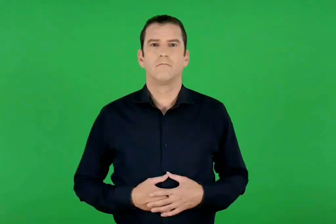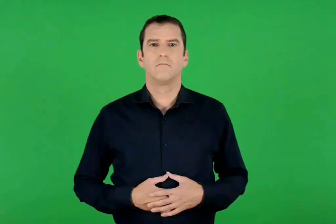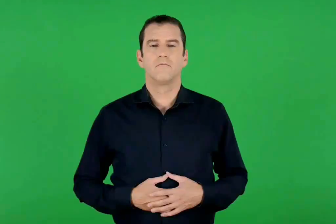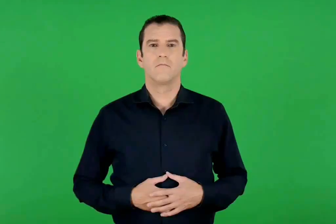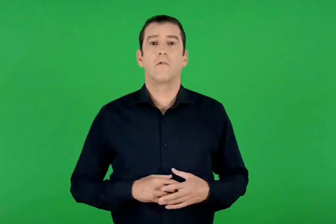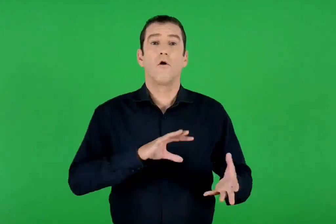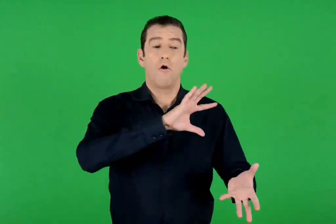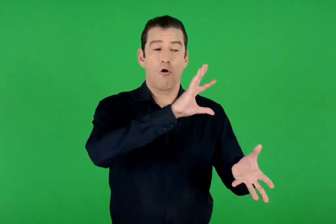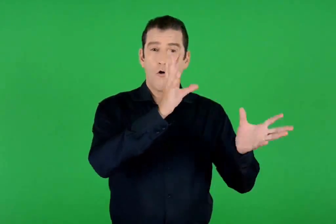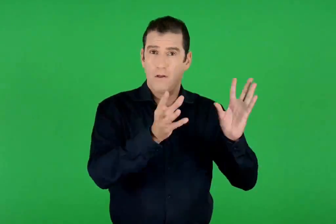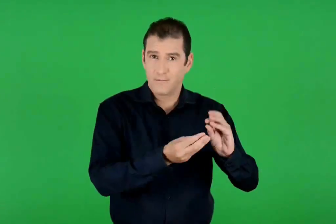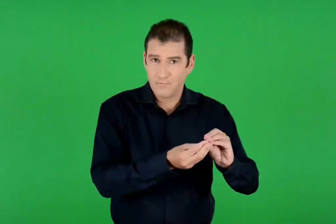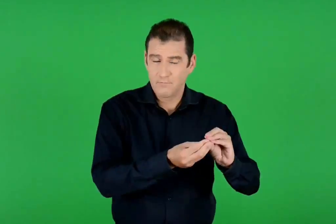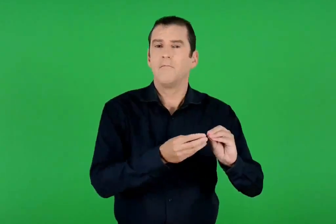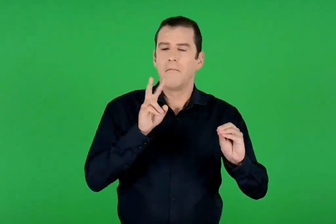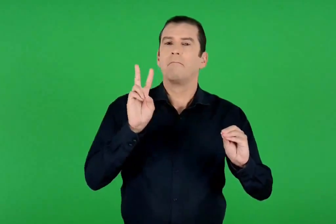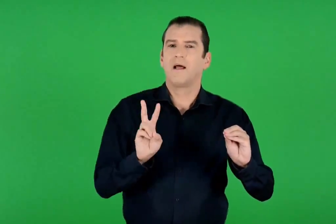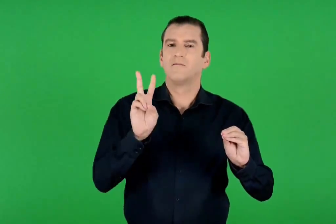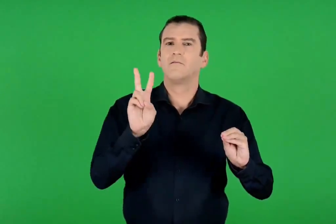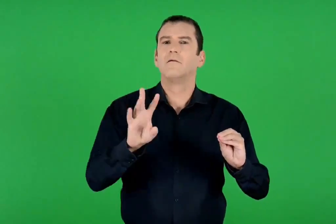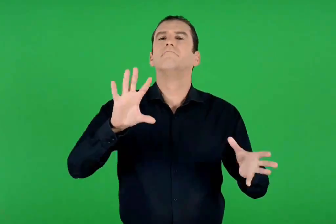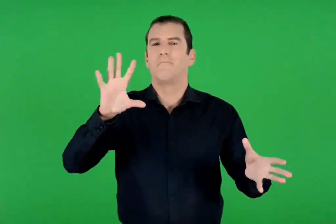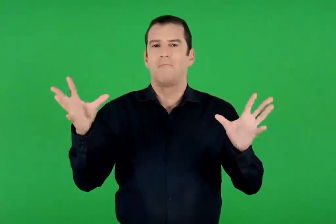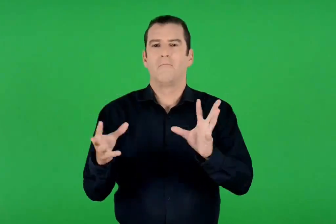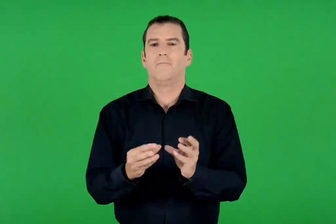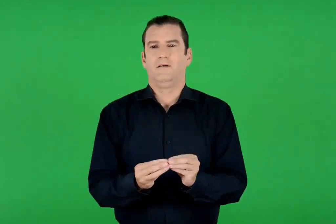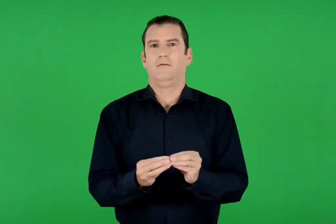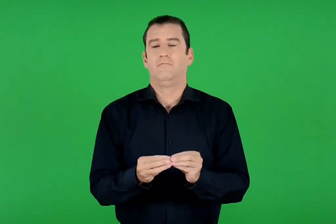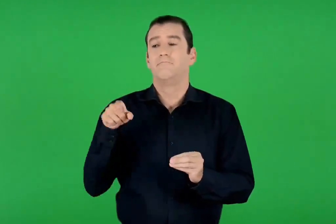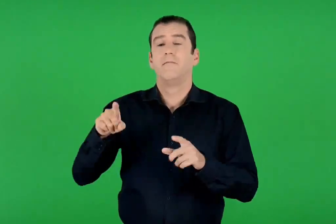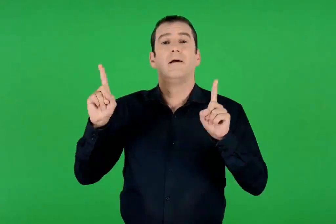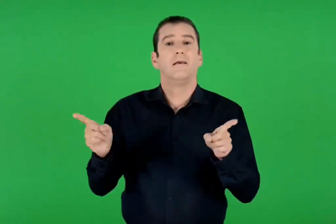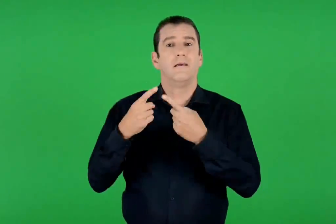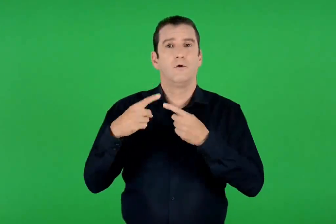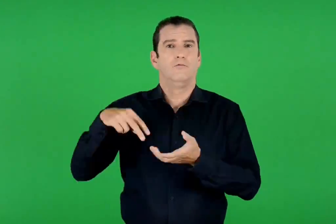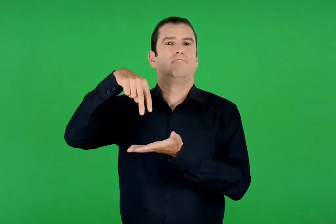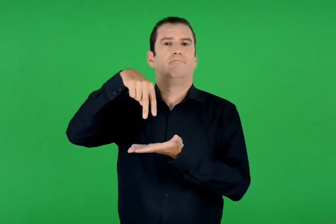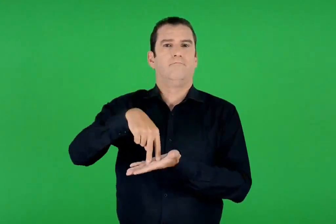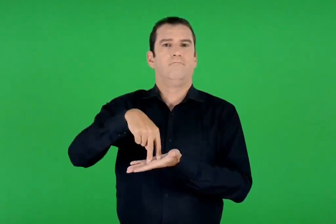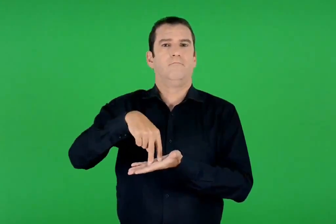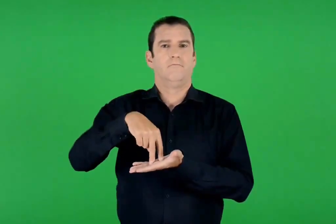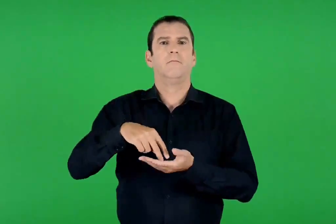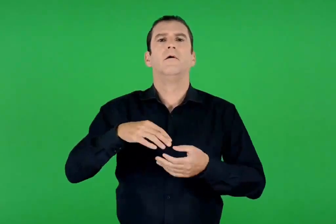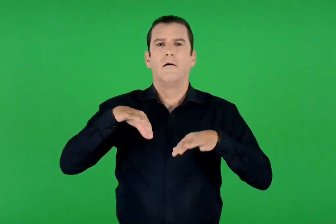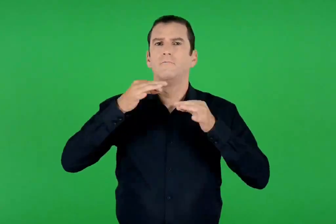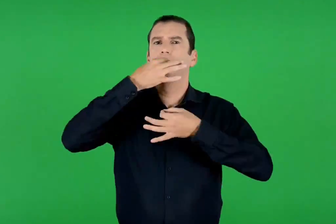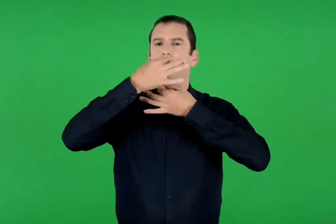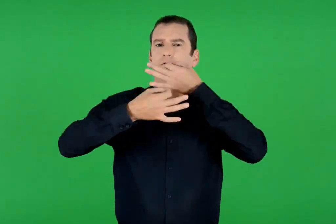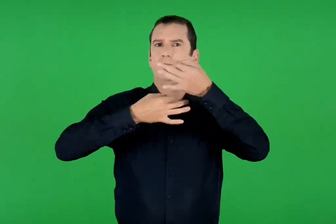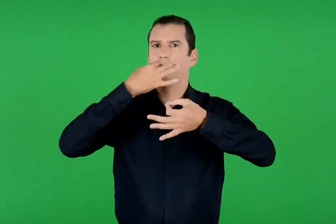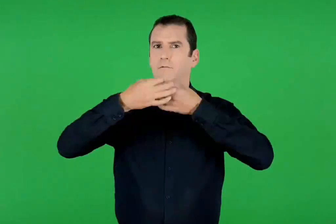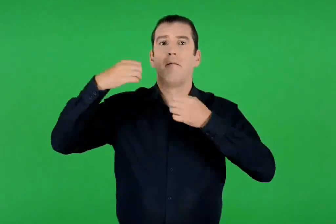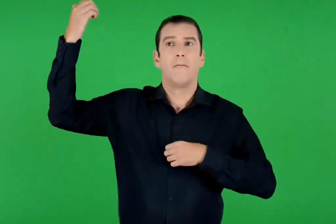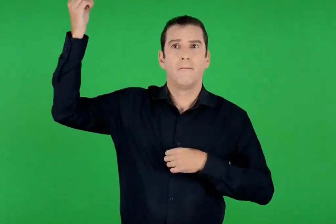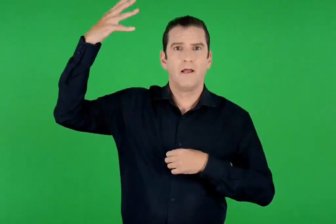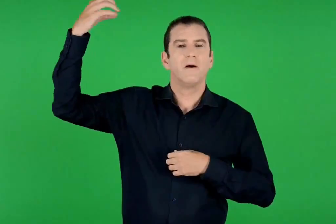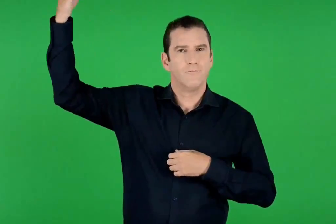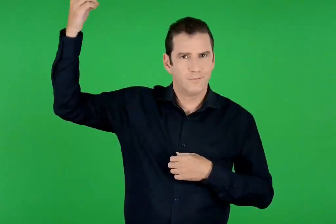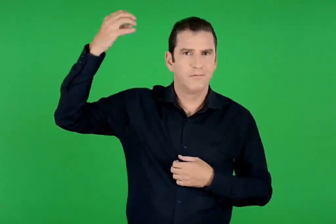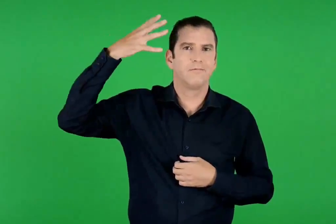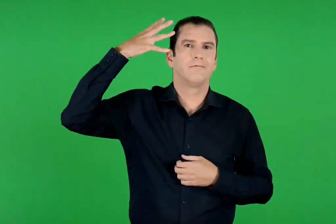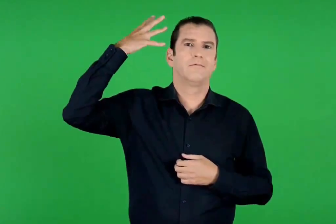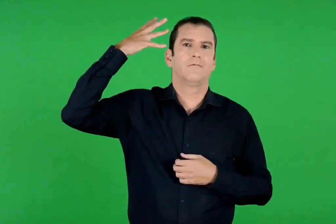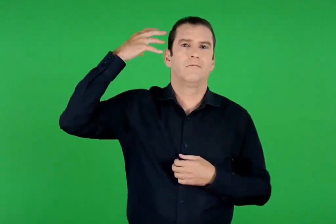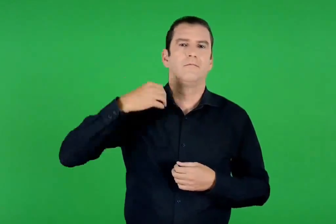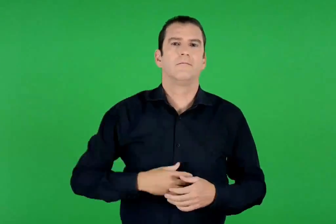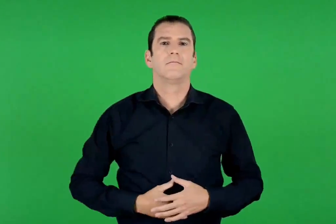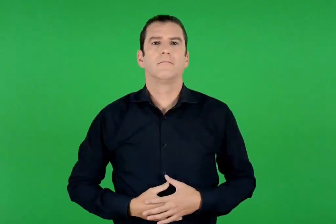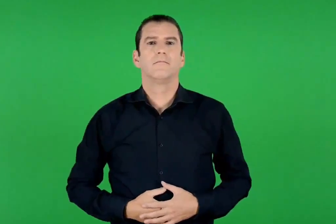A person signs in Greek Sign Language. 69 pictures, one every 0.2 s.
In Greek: ήταν όλα αυτά και μαζί οι παρασκευές. ο ακάθιστος ύμνος. ανοίξω το στόμα μου και πληρωθήσεται πνεύματος
